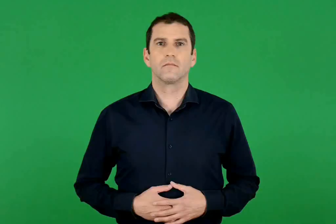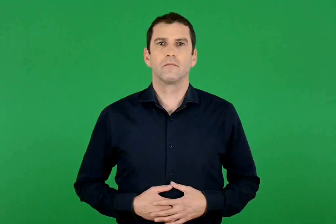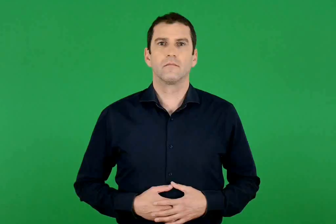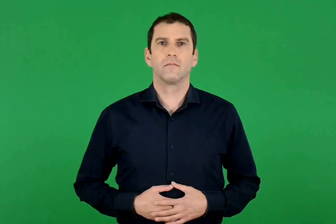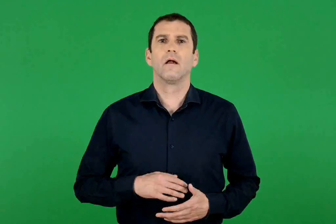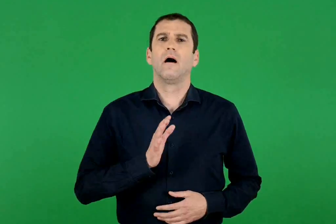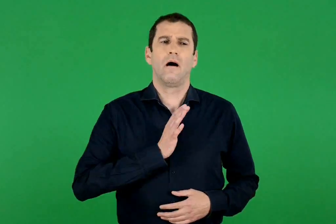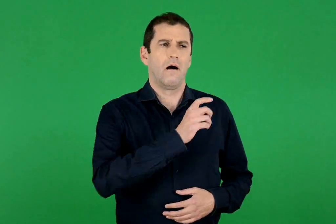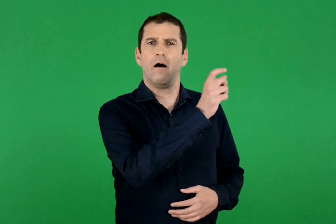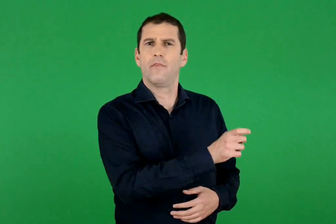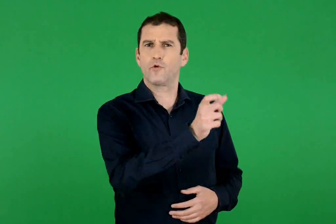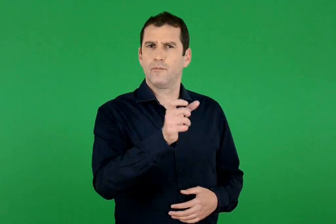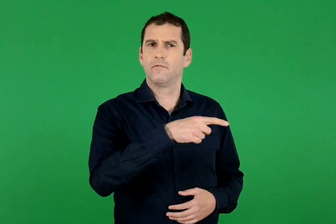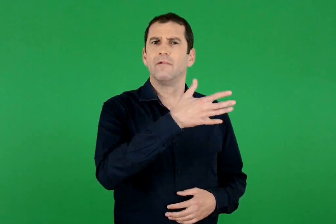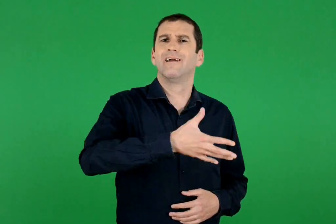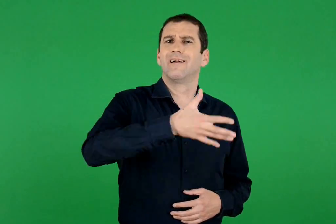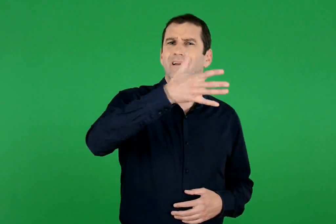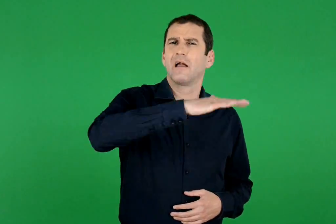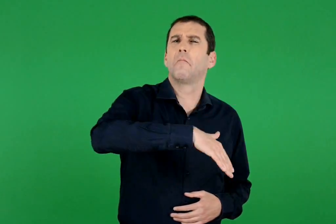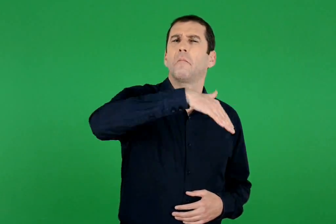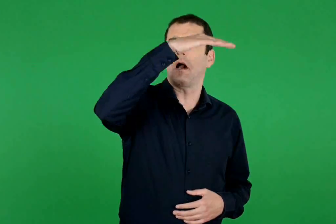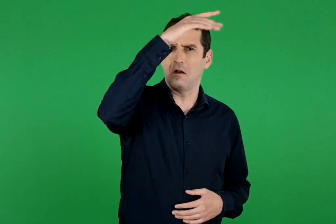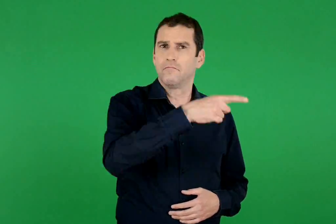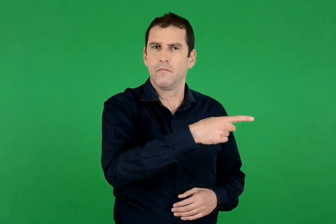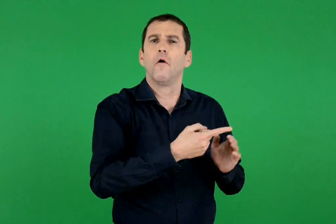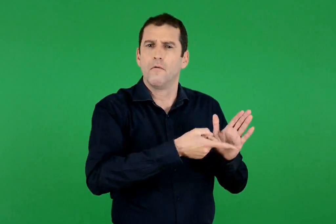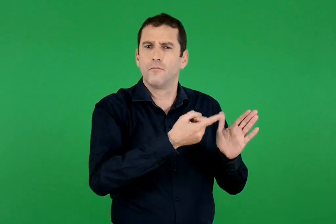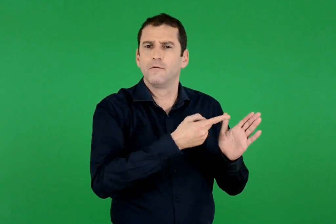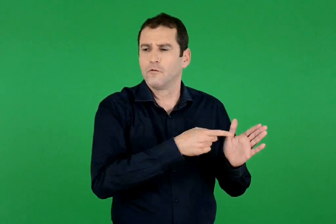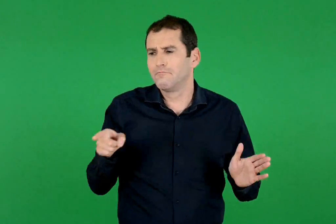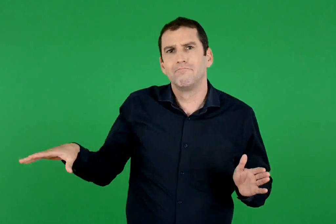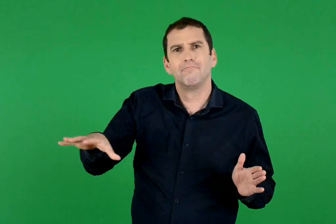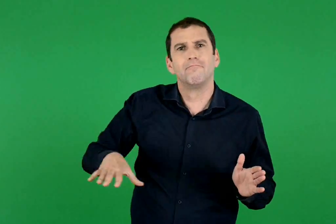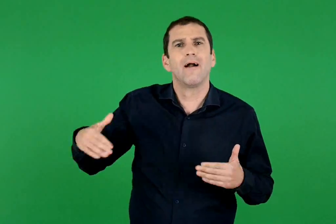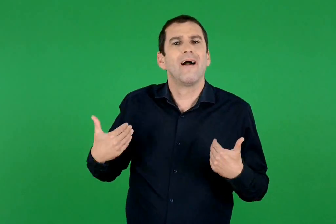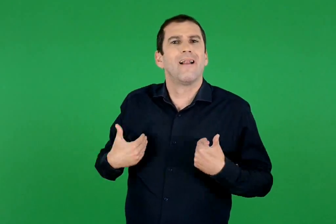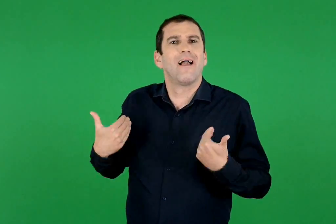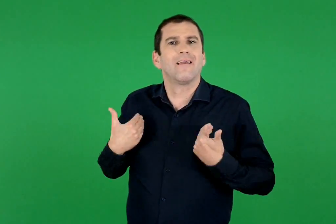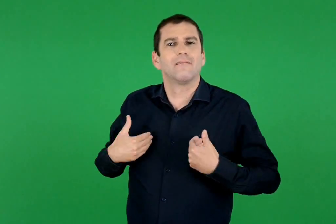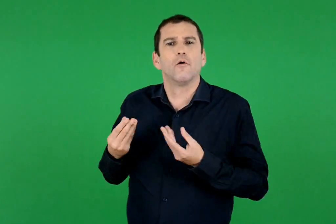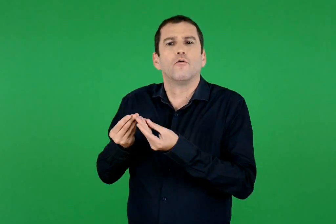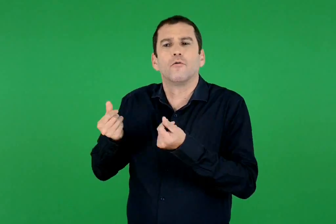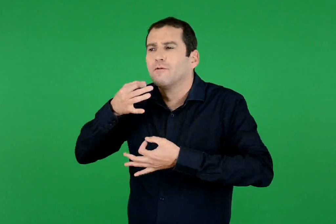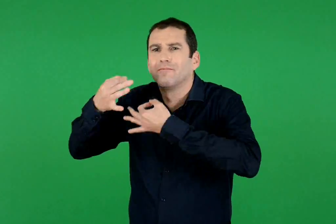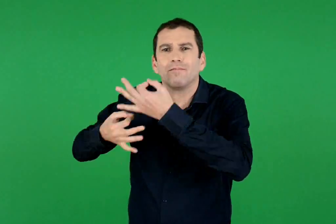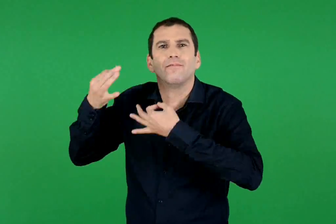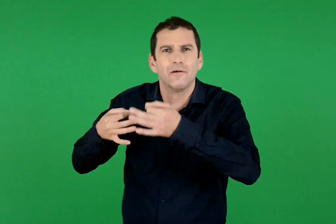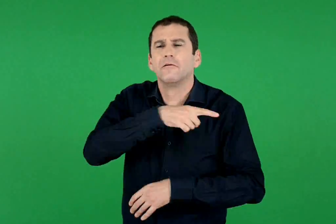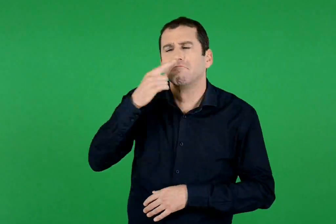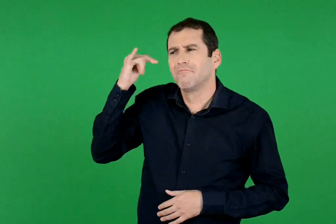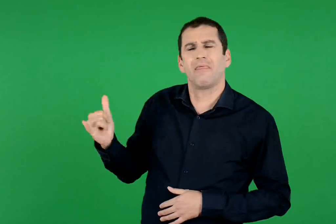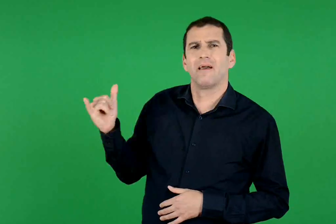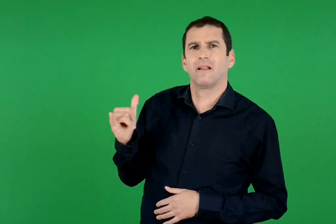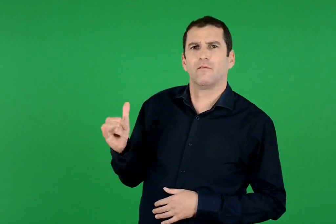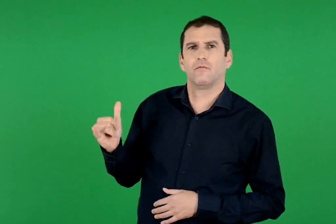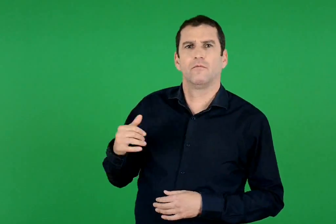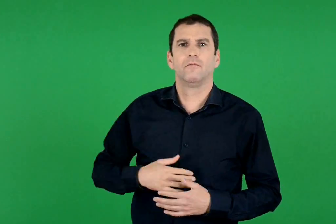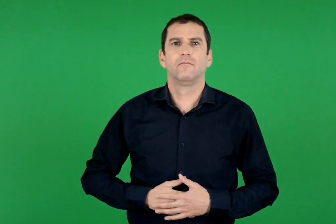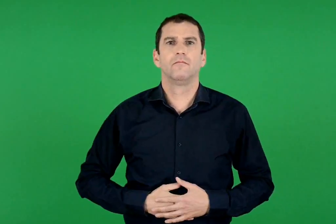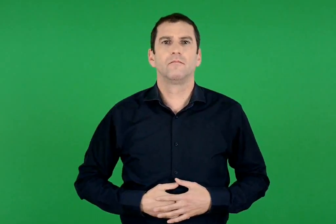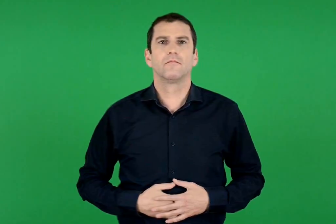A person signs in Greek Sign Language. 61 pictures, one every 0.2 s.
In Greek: άνθρωποι σε μεγάλη ηλικία , αρκετές φορές , δεν μπορούν να καταλάβουν τη γλώσσα που μιλούν οι νέοι
